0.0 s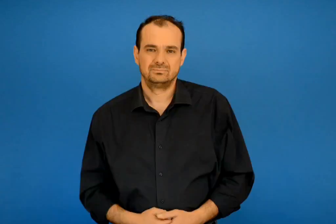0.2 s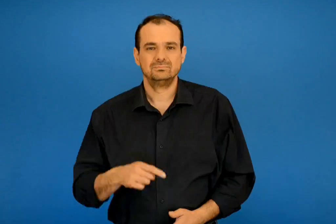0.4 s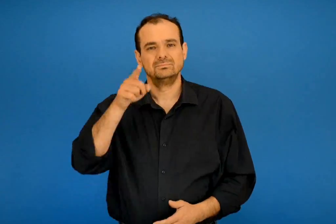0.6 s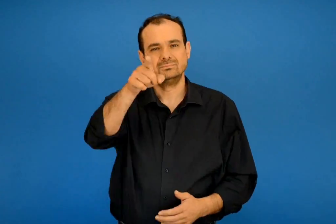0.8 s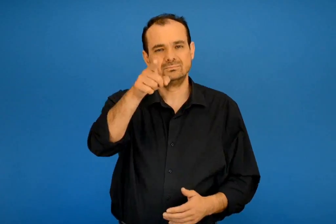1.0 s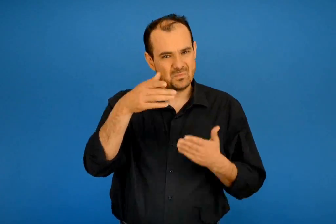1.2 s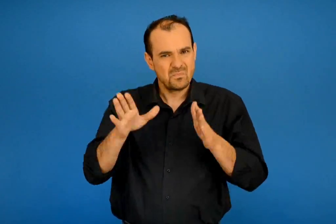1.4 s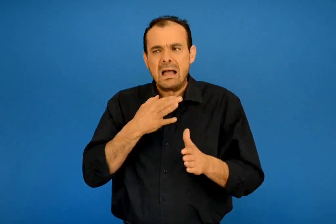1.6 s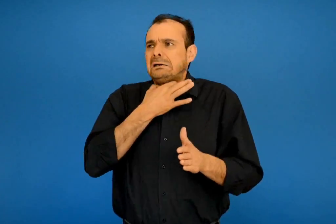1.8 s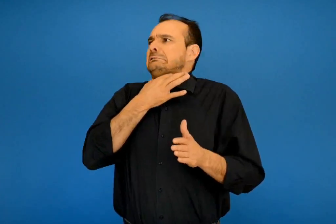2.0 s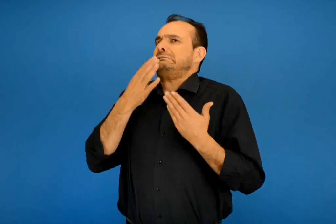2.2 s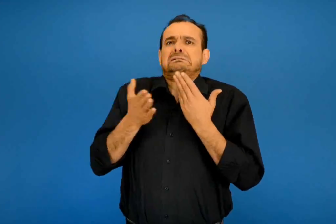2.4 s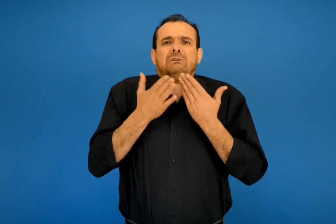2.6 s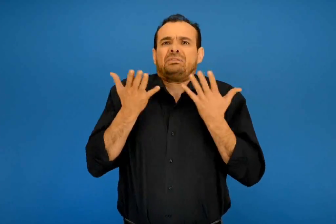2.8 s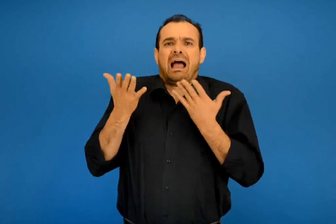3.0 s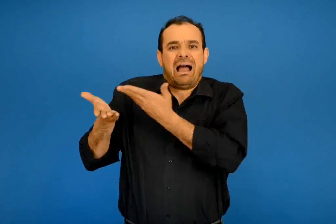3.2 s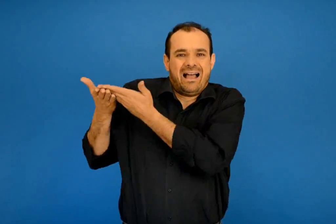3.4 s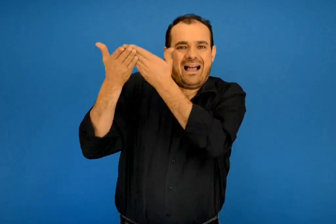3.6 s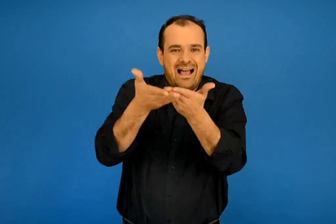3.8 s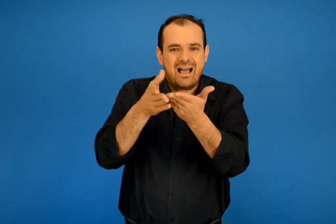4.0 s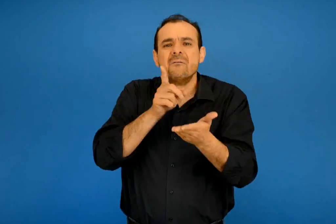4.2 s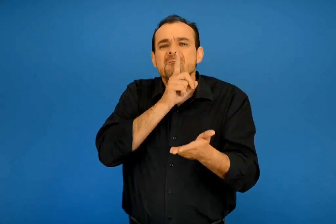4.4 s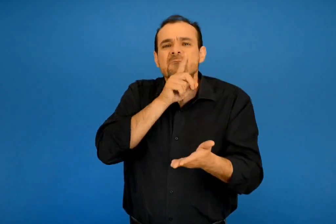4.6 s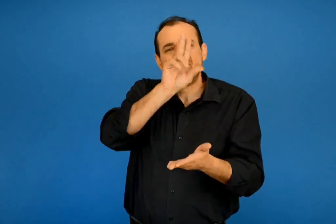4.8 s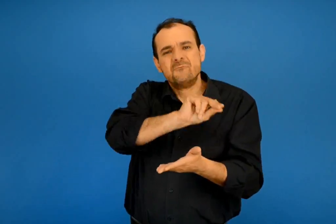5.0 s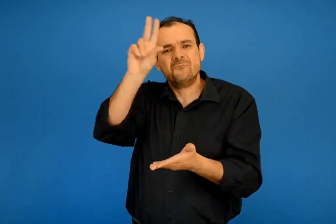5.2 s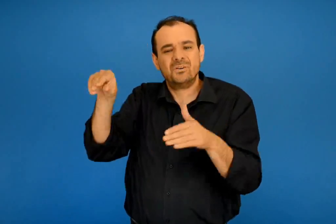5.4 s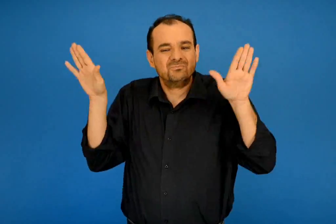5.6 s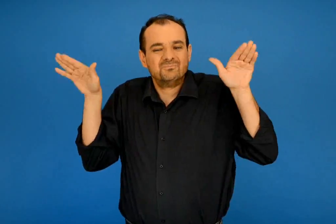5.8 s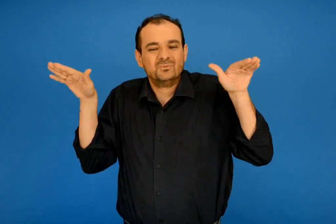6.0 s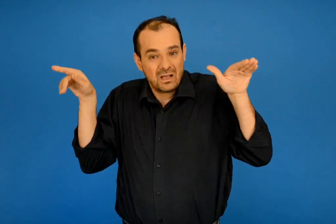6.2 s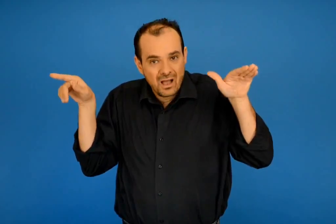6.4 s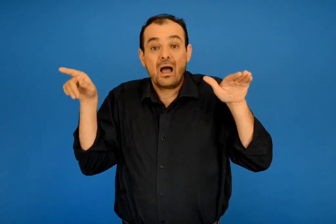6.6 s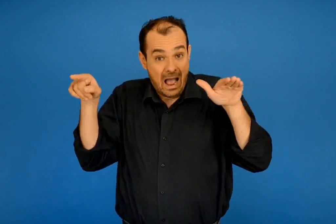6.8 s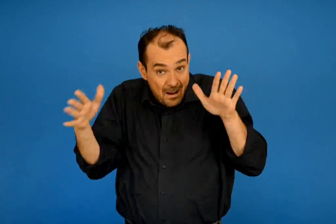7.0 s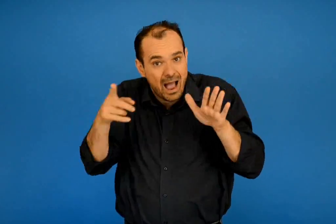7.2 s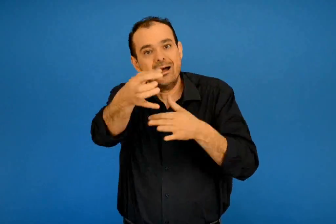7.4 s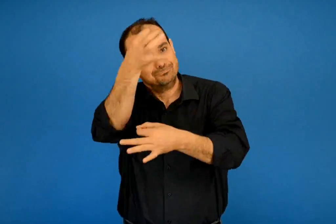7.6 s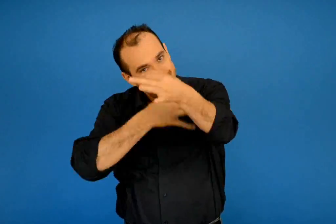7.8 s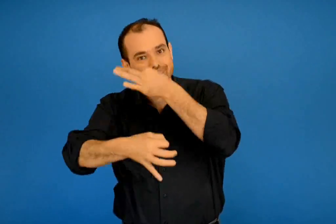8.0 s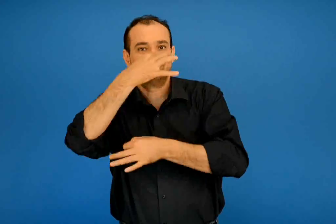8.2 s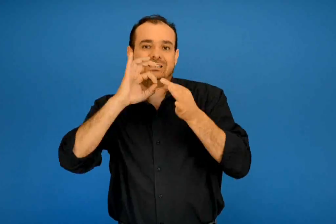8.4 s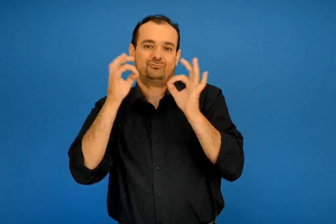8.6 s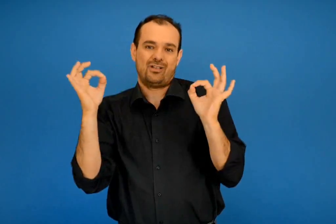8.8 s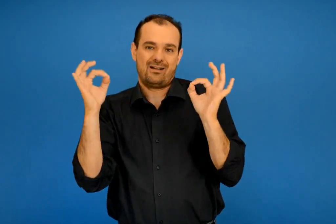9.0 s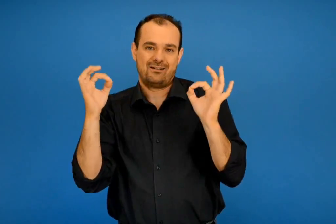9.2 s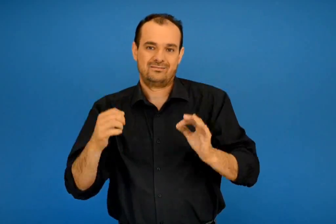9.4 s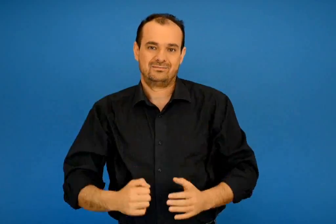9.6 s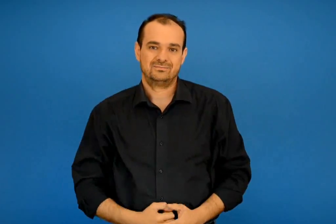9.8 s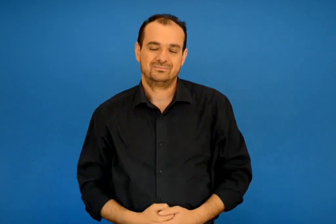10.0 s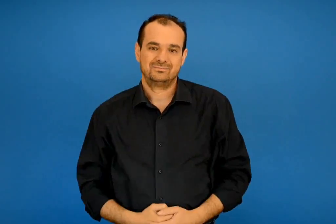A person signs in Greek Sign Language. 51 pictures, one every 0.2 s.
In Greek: χρειάστηκες ποτέ τη βοήθεια κάποιου αλλού για να κάνεις κάτι όπως ο ντε - ε - ε στην ιστορία μας ; μίλησε μας γι’ αυτό
